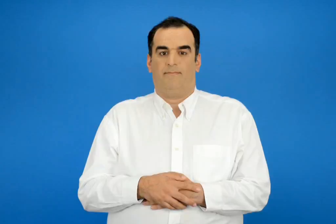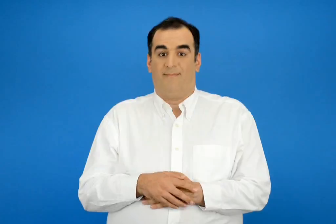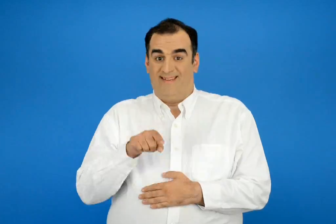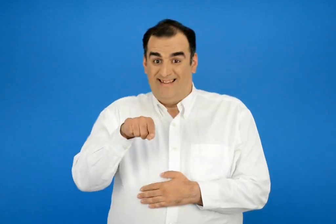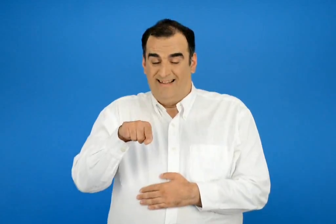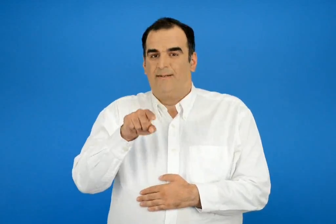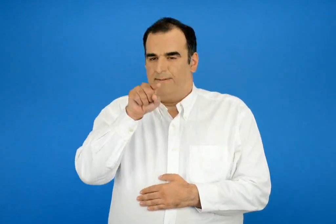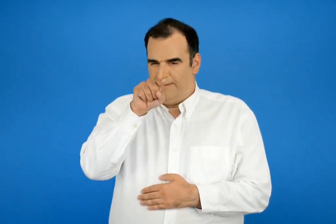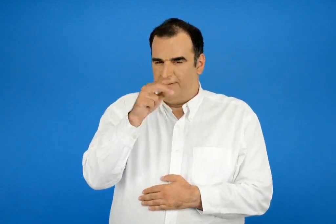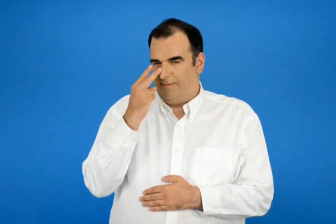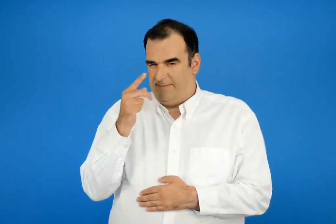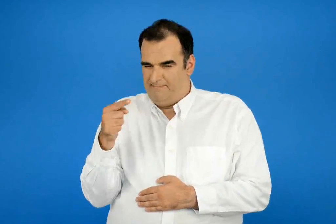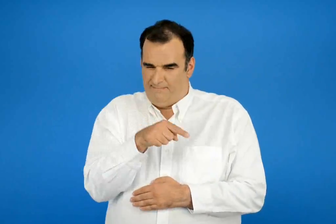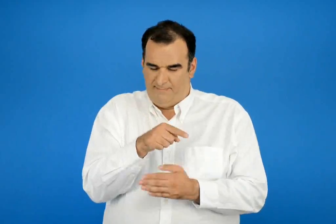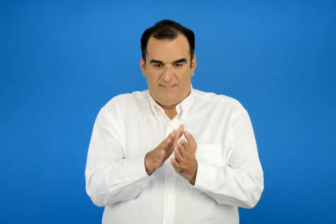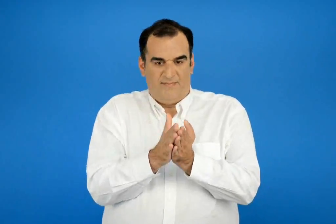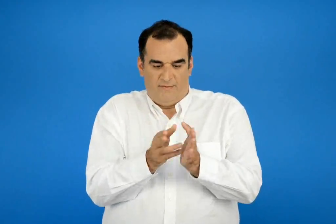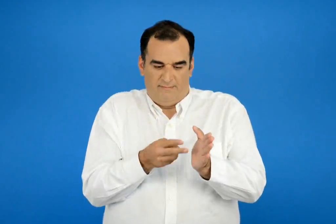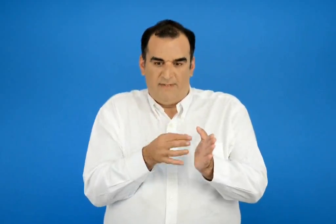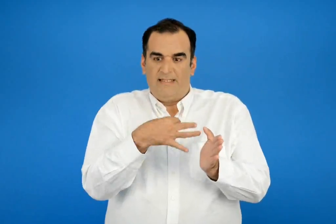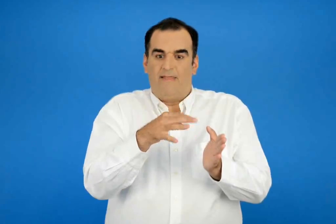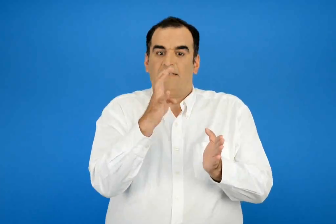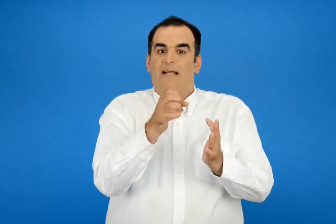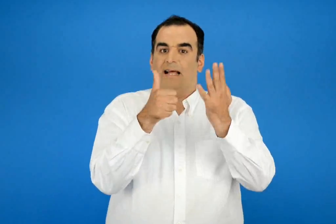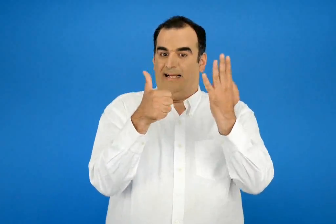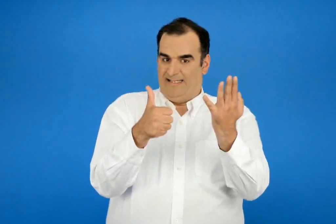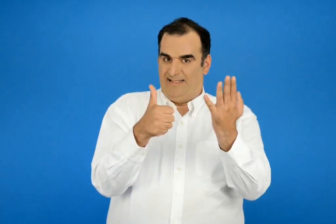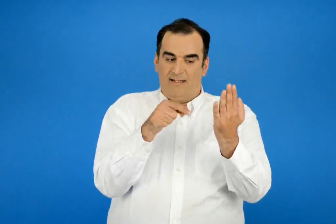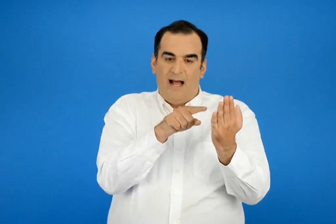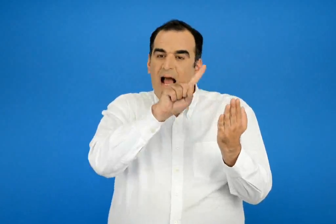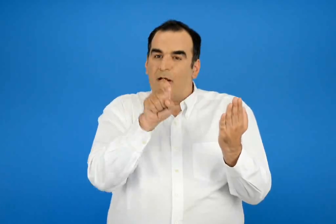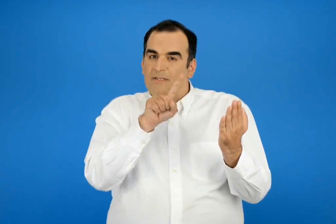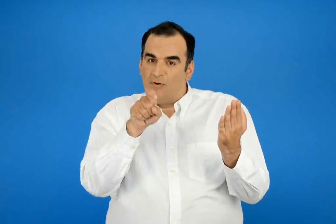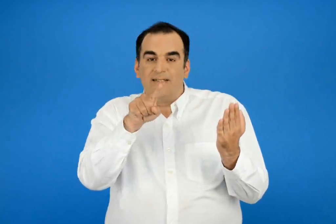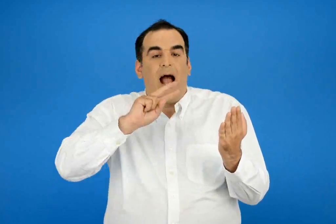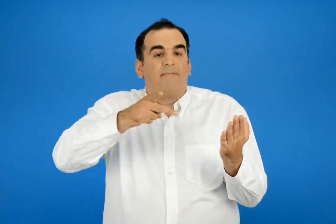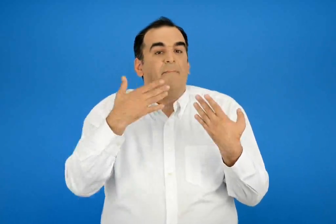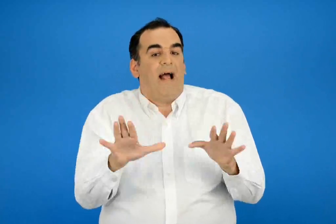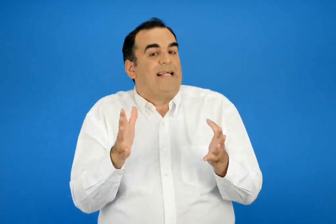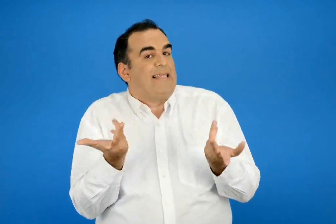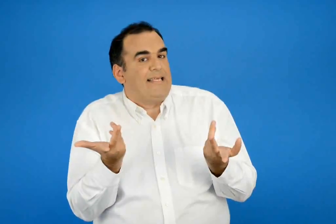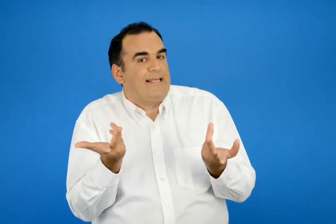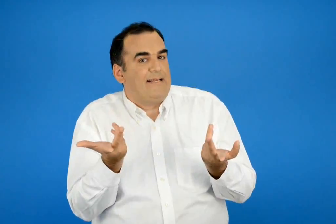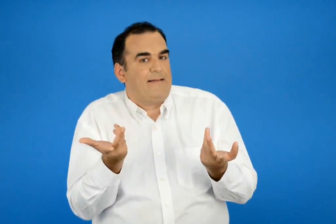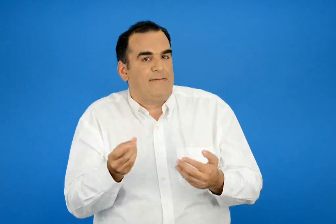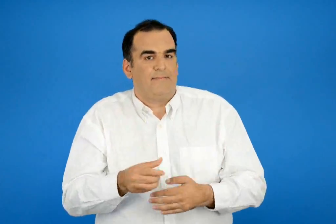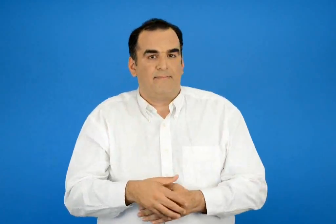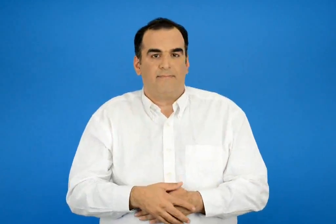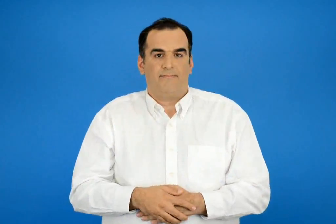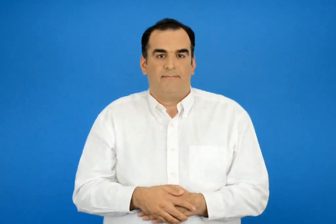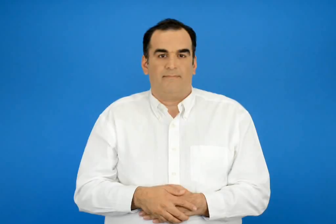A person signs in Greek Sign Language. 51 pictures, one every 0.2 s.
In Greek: για να το κάνεις δες τι απάντησες στις ερωτήσεις της σελίδας 46 του βιβλίου σου
